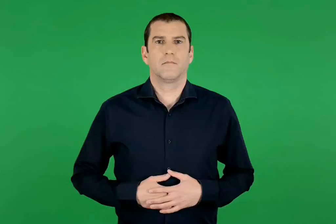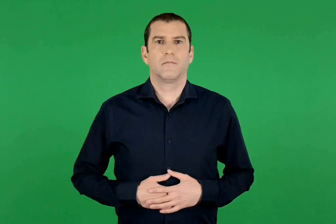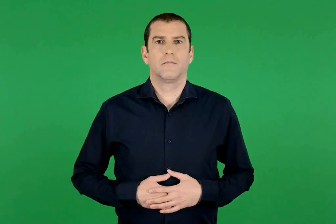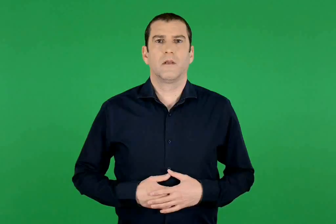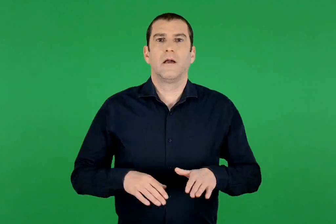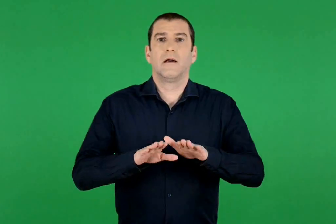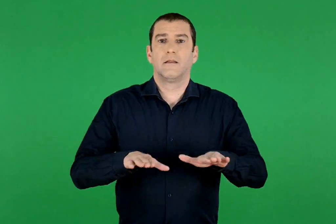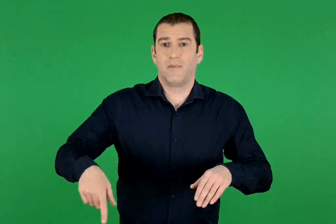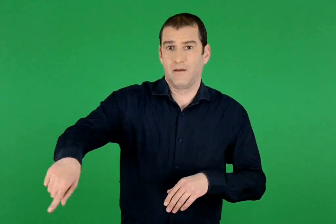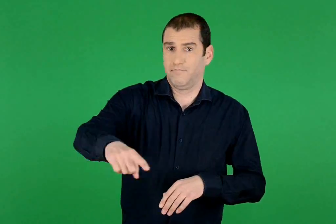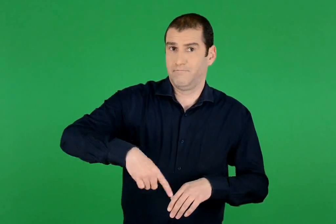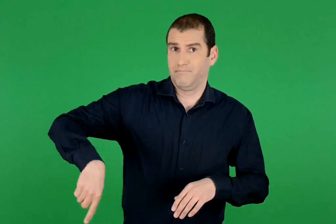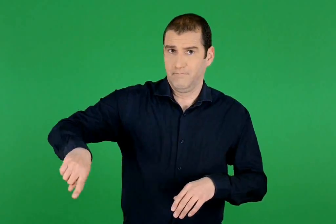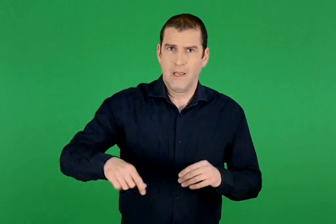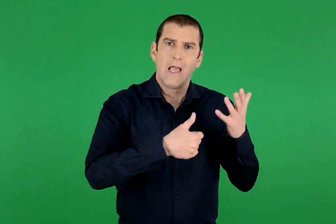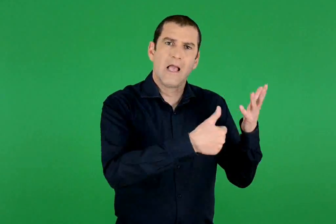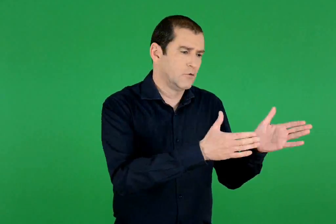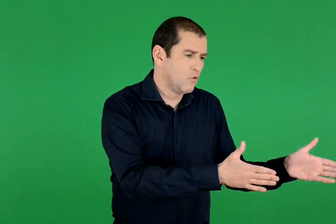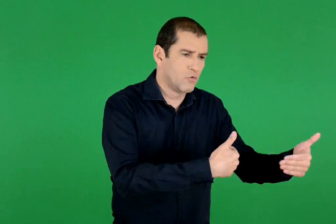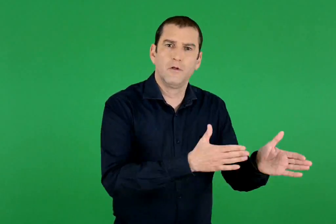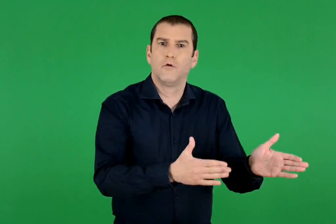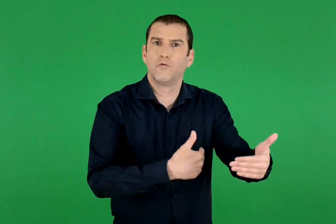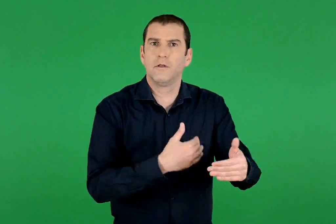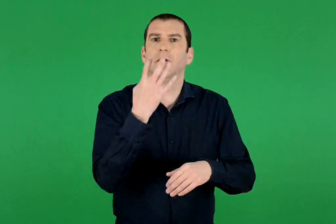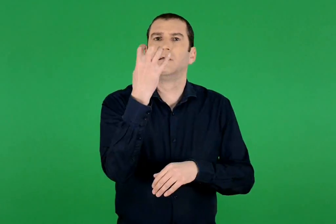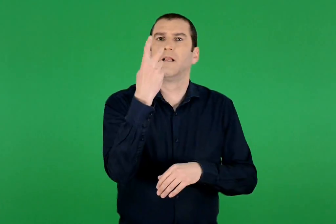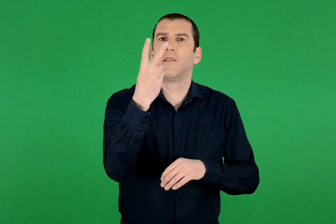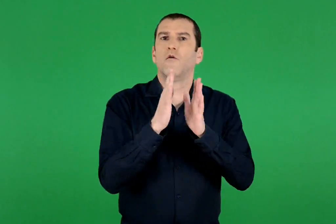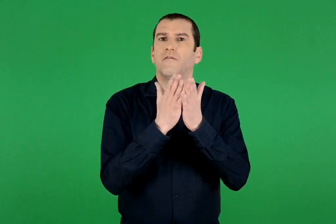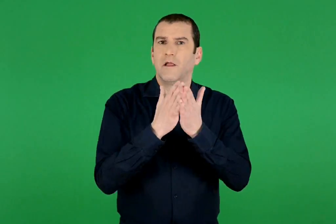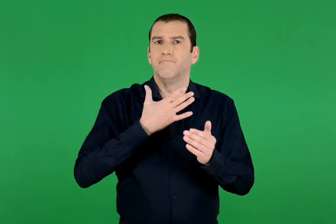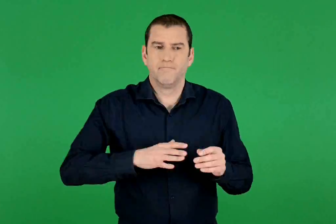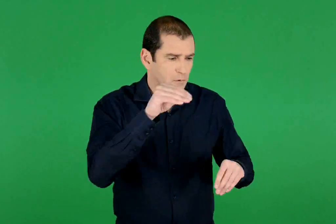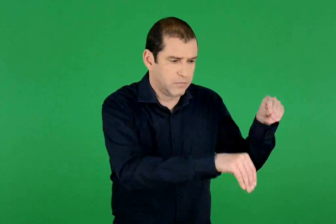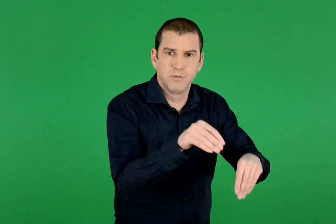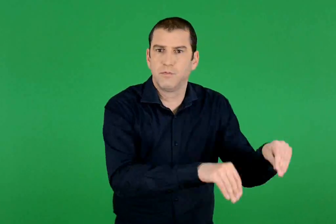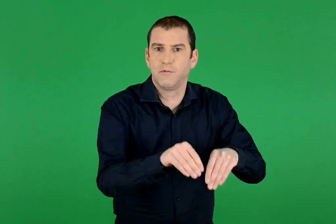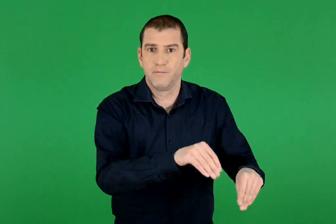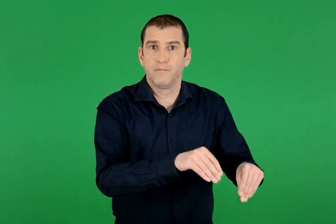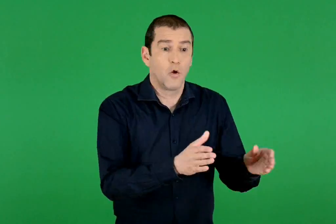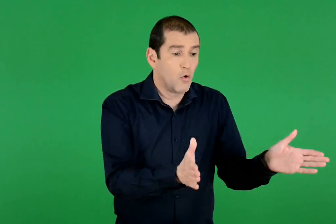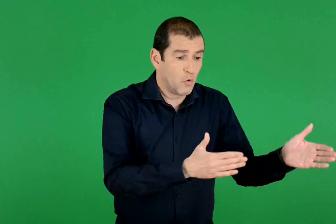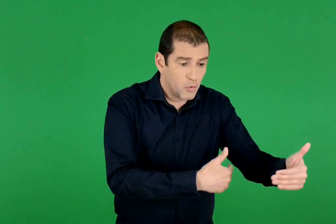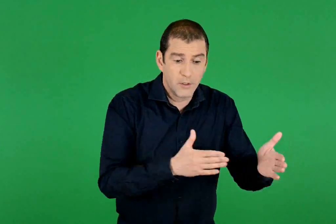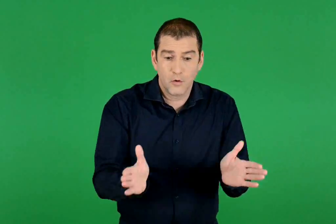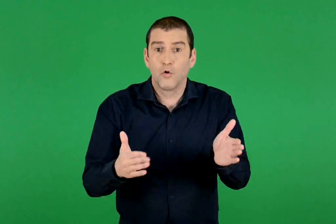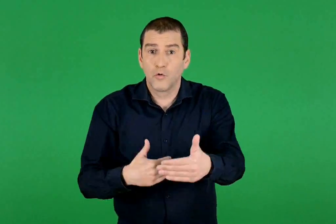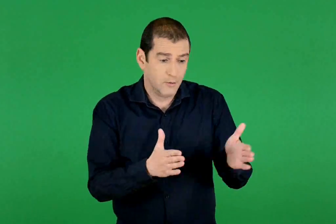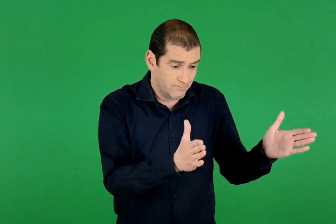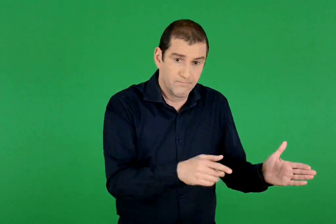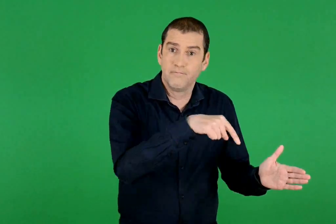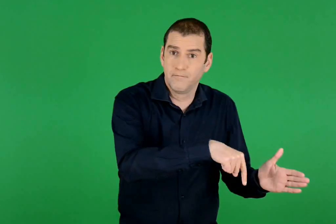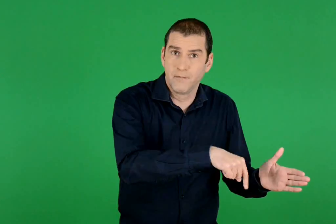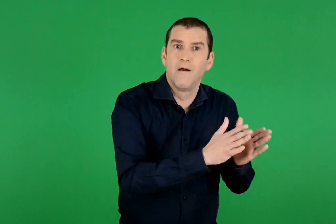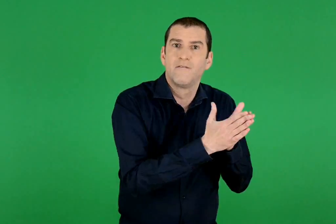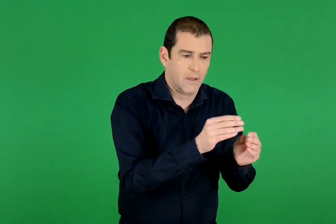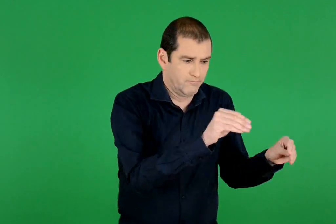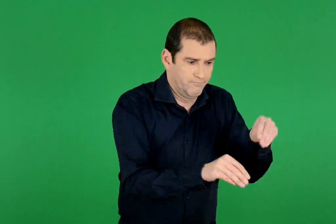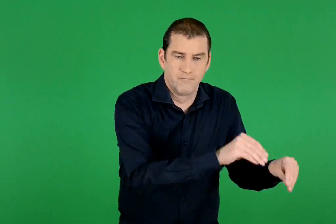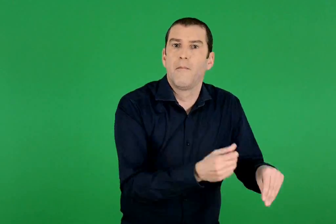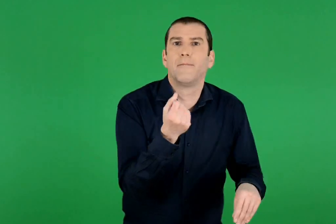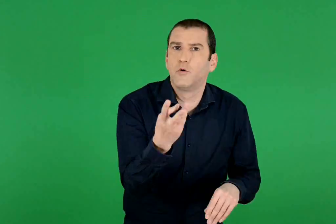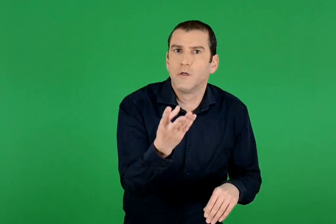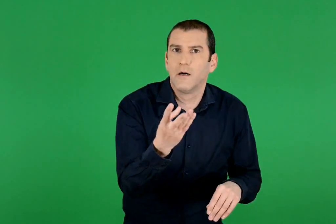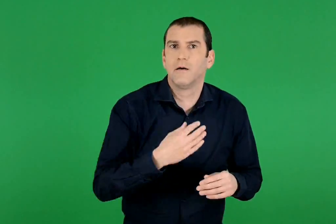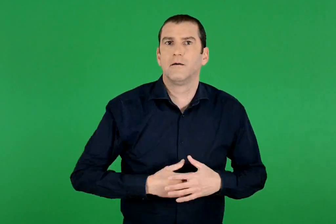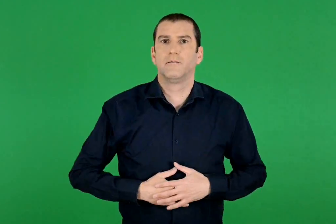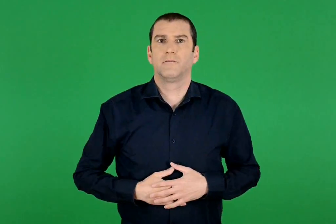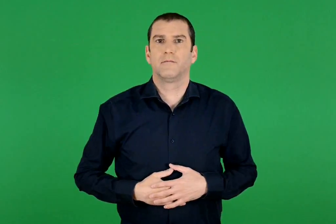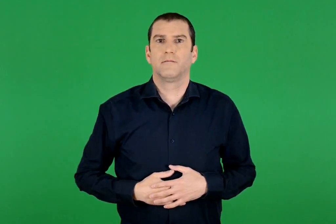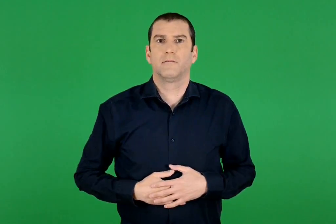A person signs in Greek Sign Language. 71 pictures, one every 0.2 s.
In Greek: τα παιδιά θέλουν να τοποθετήσουν 42 βιβλία σε 6 κουτιά. πόσα βιβλία θα βάλουν σε κάθε κουτί ;
